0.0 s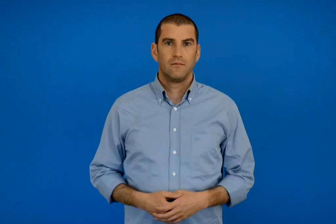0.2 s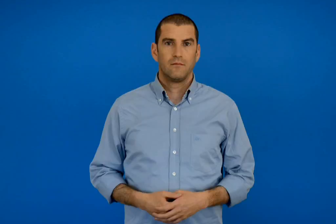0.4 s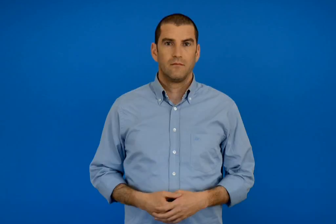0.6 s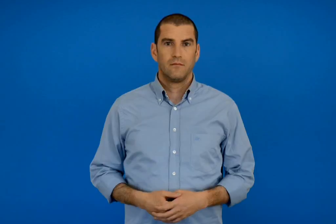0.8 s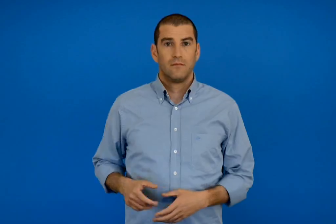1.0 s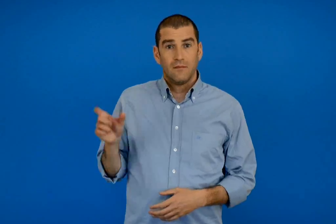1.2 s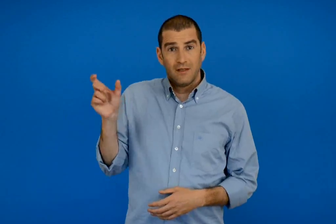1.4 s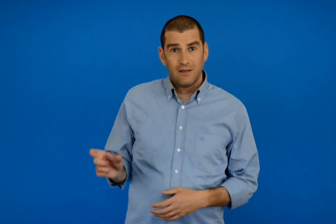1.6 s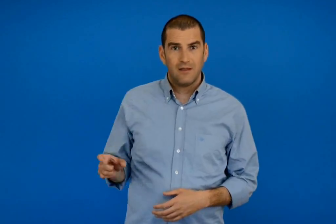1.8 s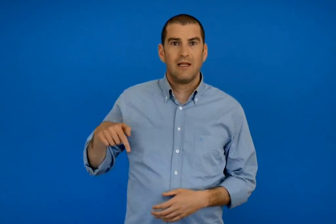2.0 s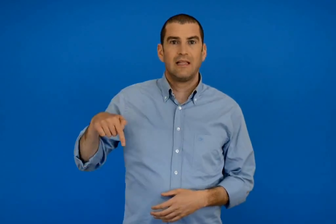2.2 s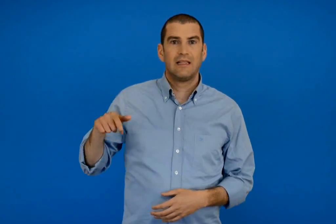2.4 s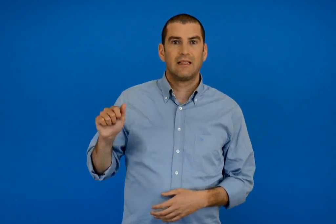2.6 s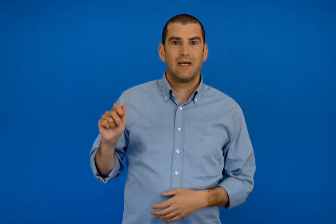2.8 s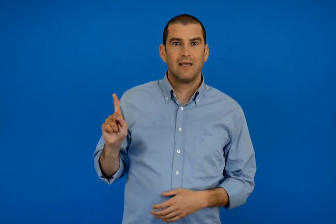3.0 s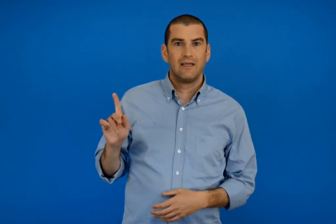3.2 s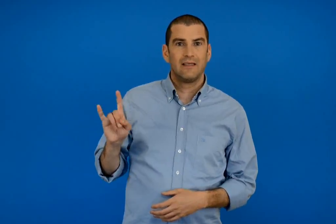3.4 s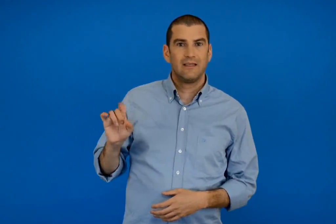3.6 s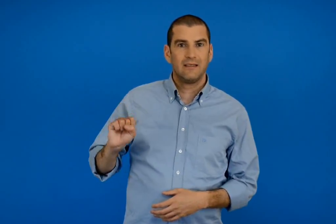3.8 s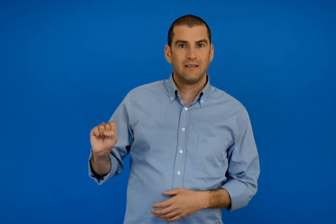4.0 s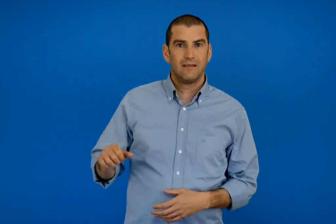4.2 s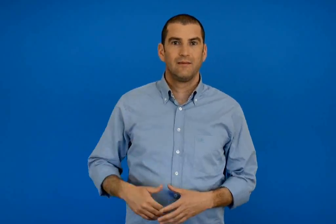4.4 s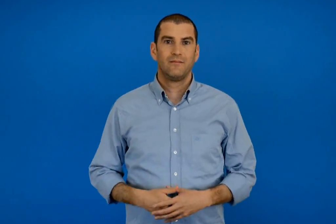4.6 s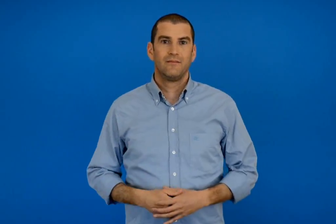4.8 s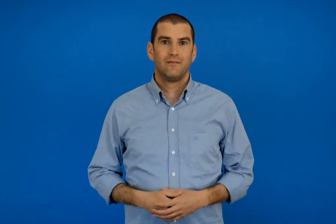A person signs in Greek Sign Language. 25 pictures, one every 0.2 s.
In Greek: ο τάκης
